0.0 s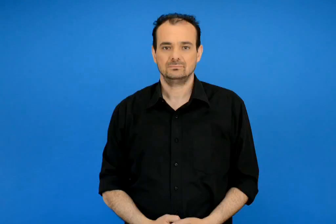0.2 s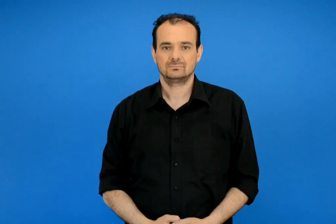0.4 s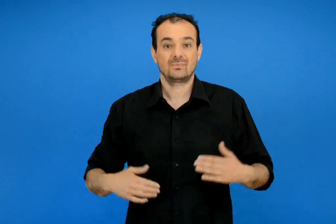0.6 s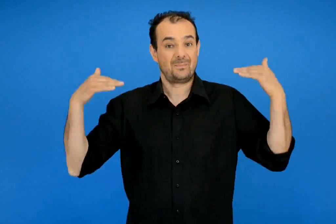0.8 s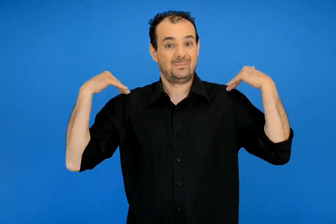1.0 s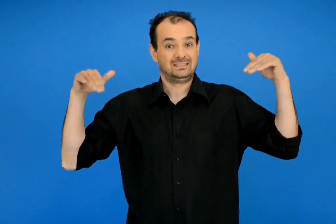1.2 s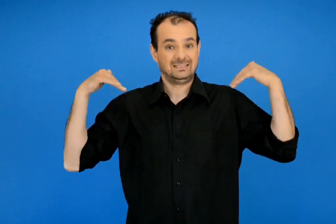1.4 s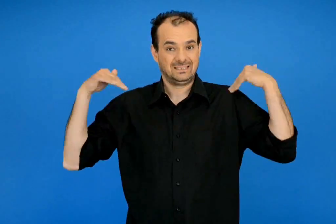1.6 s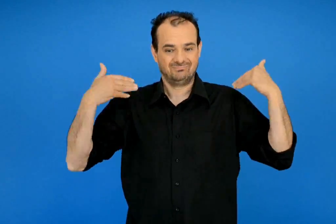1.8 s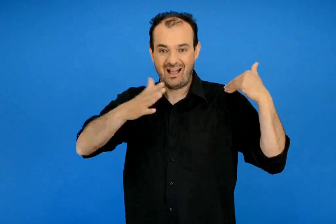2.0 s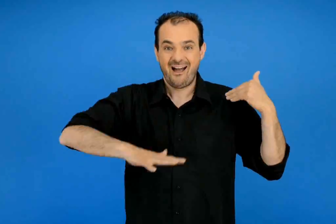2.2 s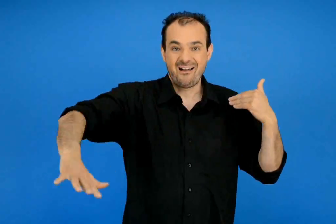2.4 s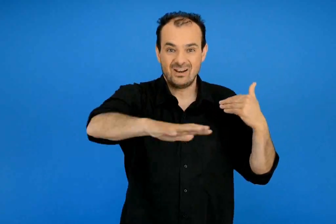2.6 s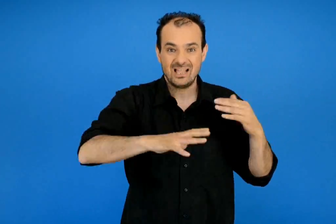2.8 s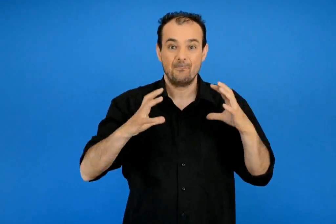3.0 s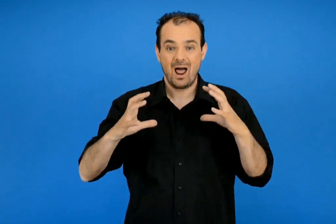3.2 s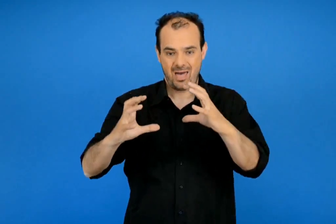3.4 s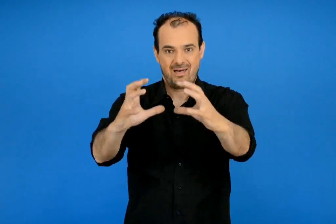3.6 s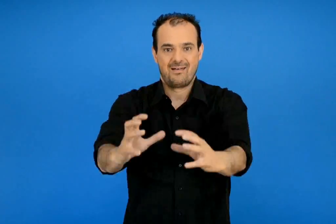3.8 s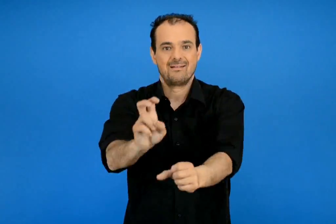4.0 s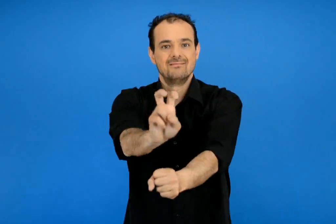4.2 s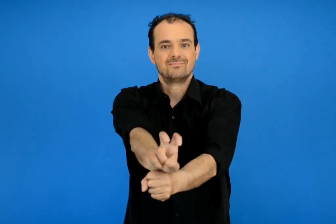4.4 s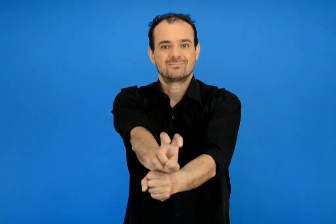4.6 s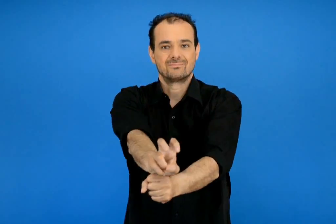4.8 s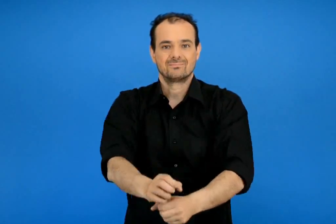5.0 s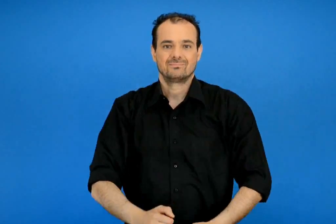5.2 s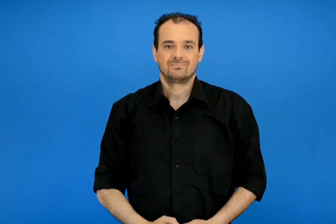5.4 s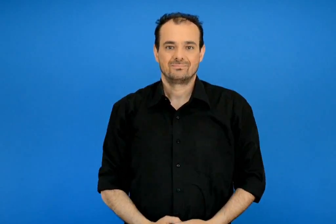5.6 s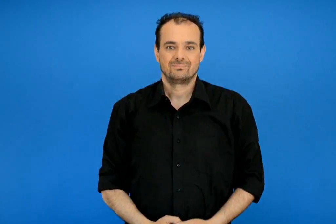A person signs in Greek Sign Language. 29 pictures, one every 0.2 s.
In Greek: αφήνουμε τις μπάλες της γυμναστικής στην αυλή
